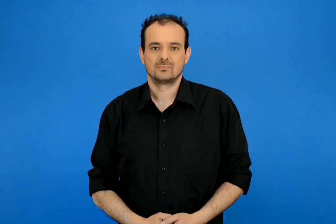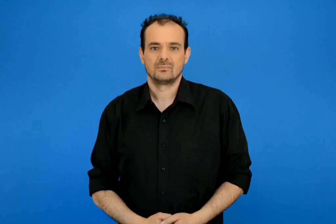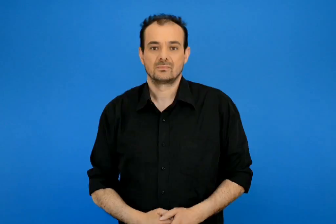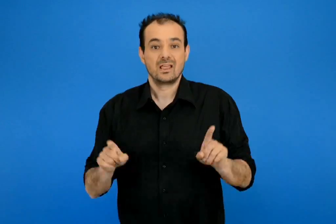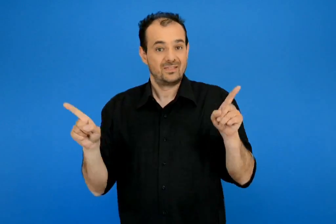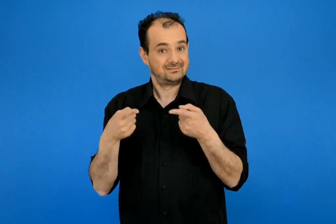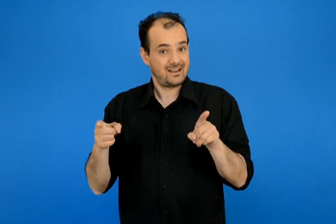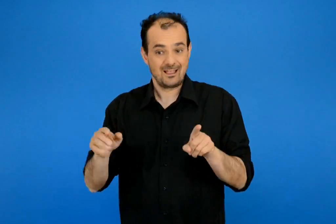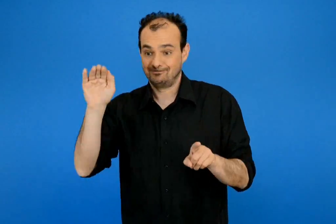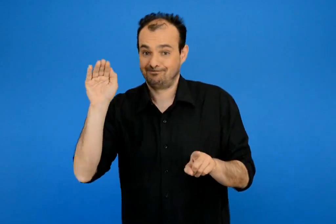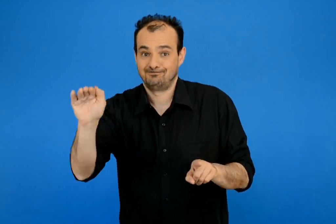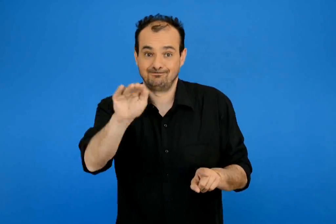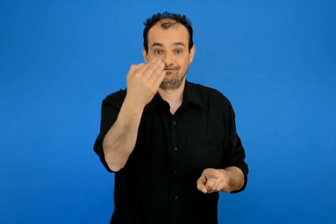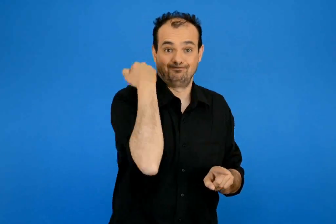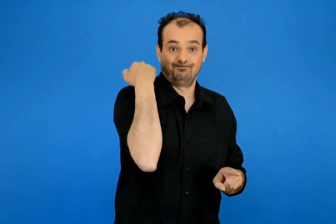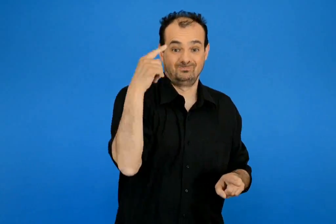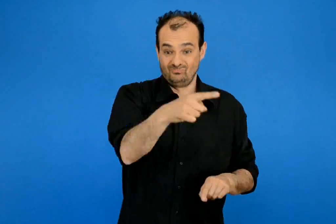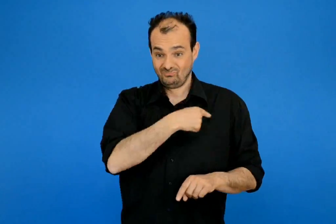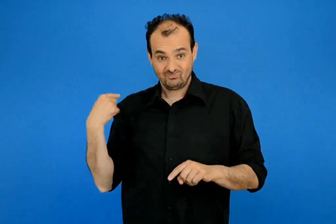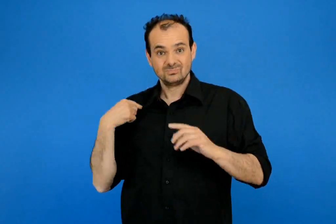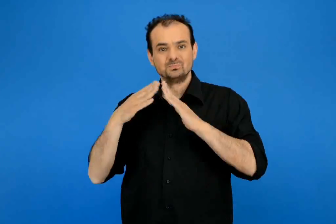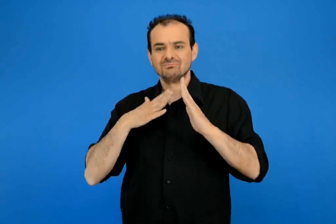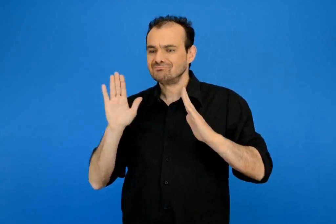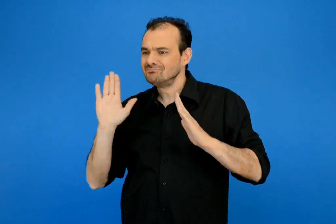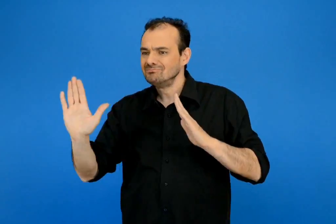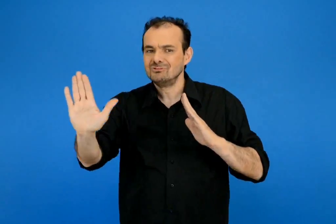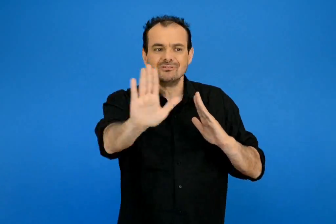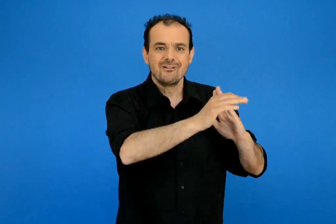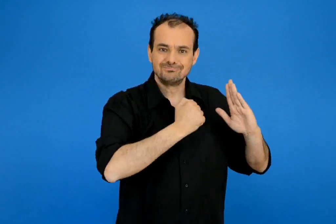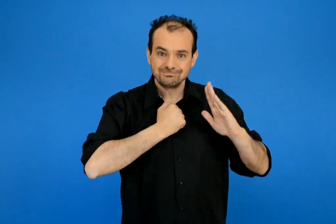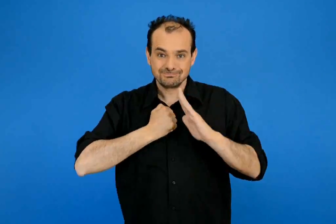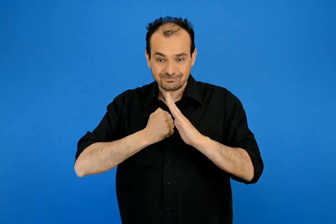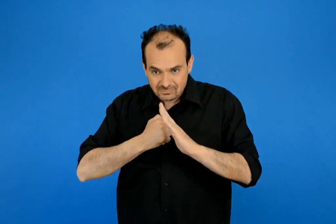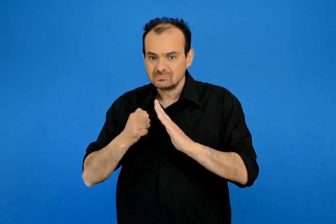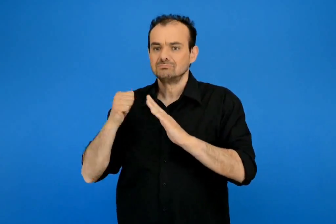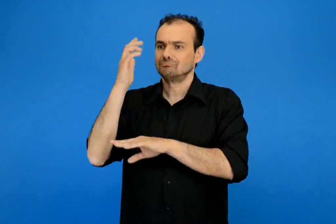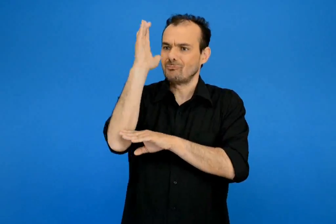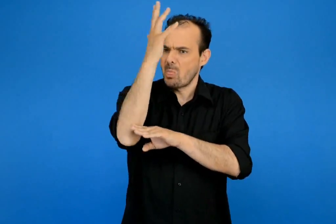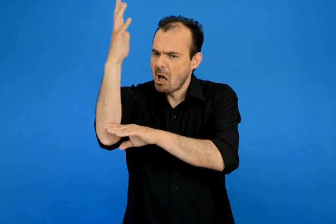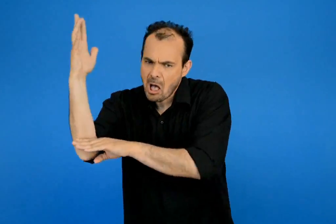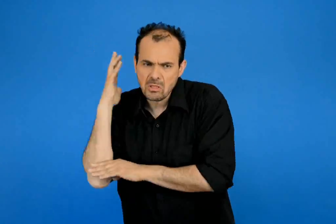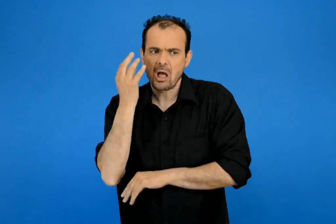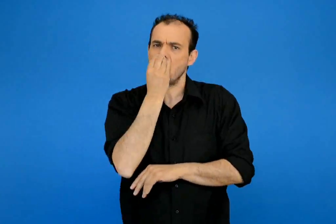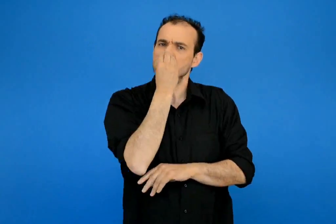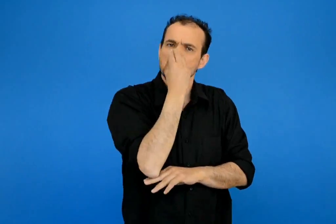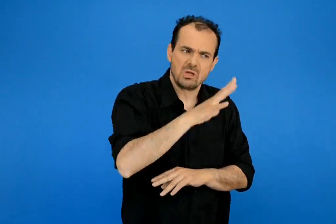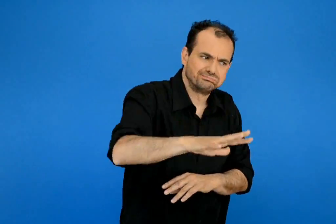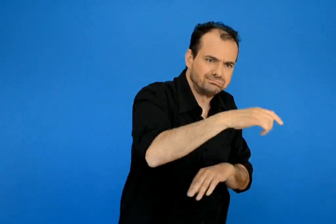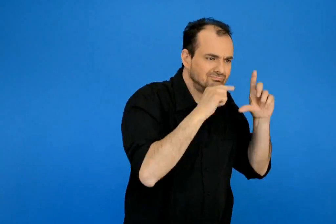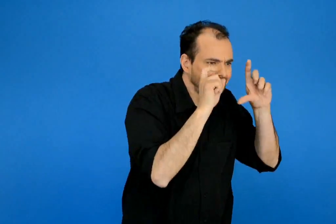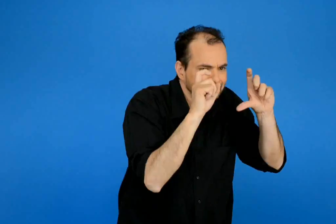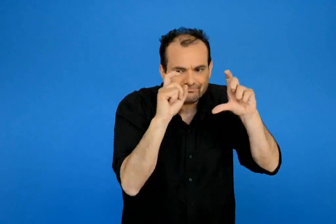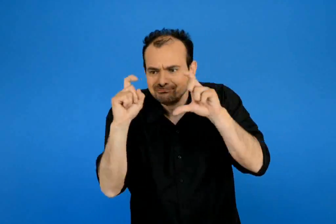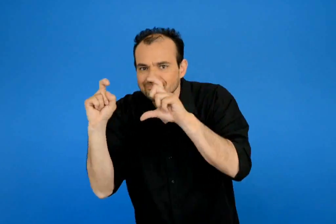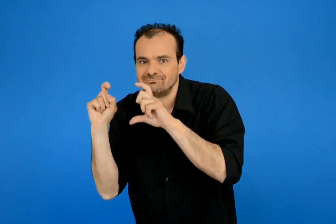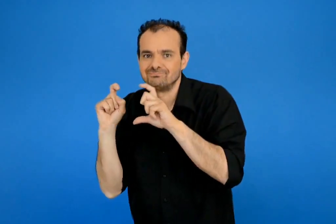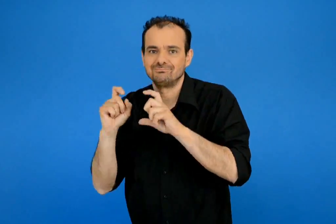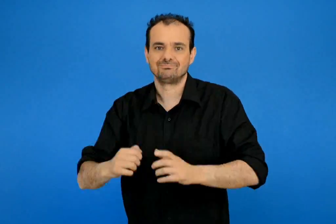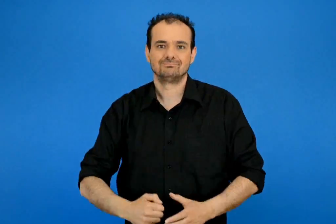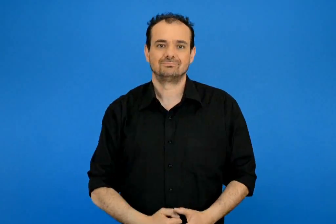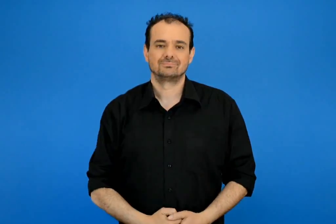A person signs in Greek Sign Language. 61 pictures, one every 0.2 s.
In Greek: η δασκάλα ζήτησε να φωτογραφίσουμε δέντρα και λουλούδια της γειτονίας μας
